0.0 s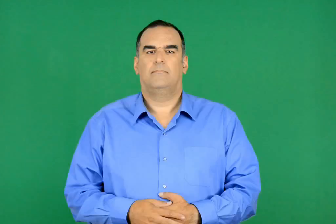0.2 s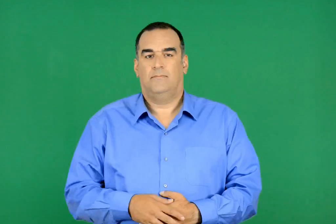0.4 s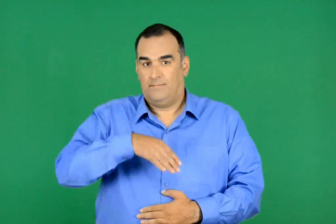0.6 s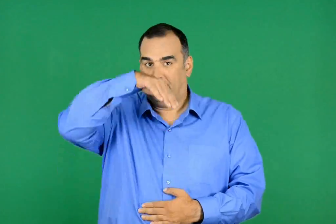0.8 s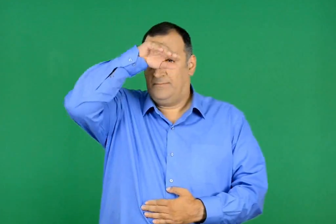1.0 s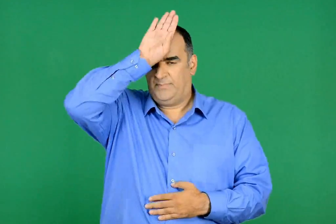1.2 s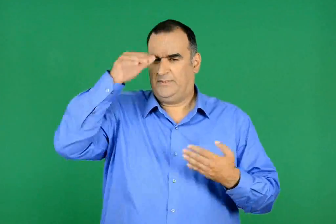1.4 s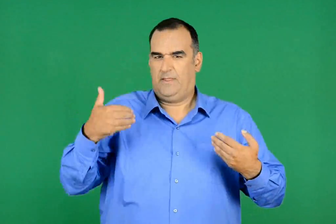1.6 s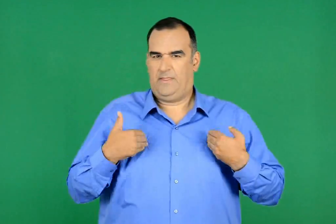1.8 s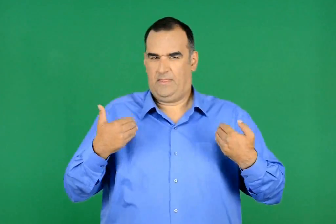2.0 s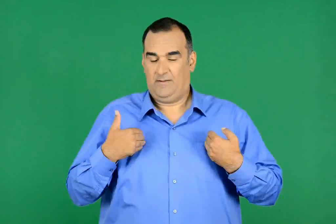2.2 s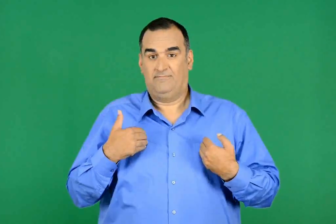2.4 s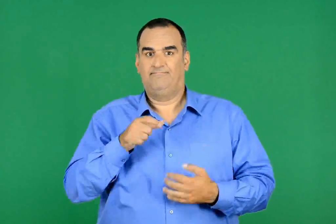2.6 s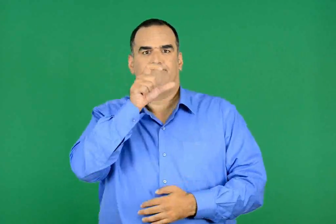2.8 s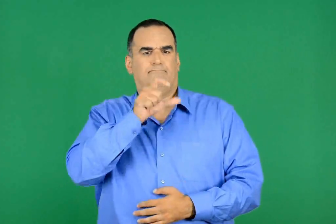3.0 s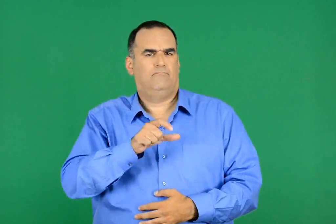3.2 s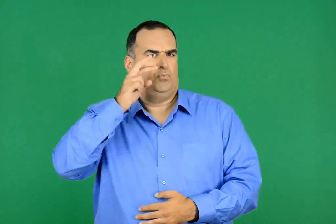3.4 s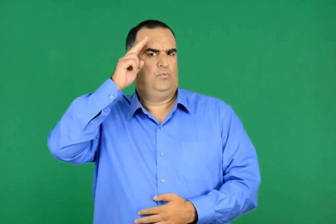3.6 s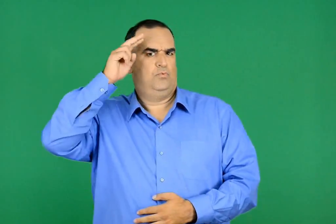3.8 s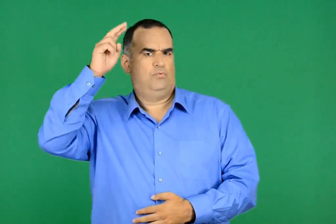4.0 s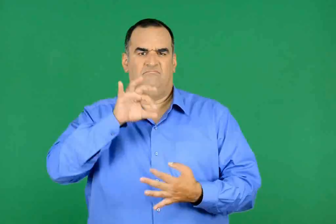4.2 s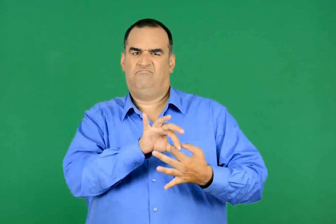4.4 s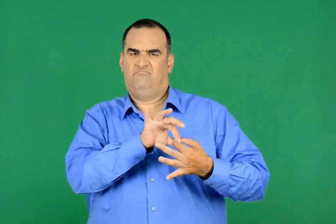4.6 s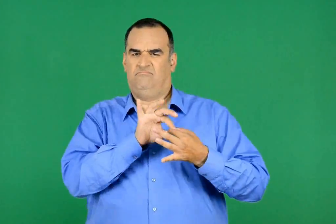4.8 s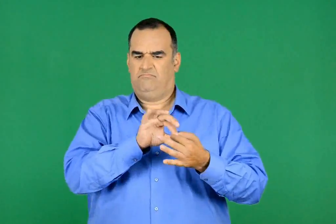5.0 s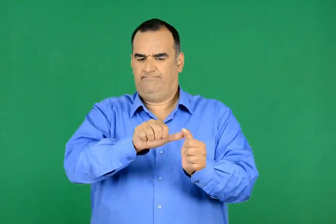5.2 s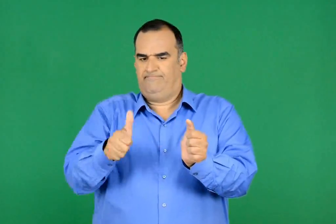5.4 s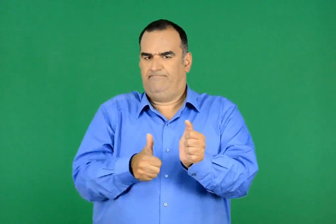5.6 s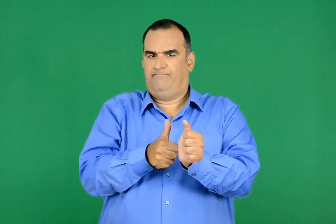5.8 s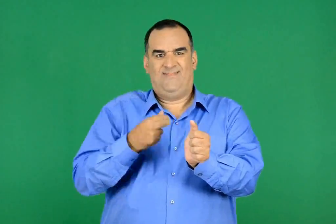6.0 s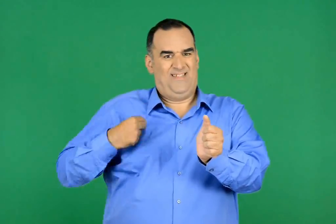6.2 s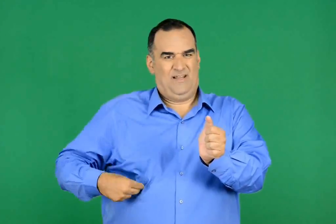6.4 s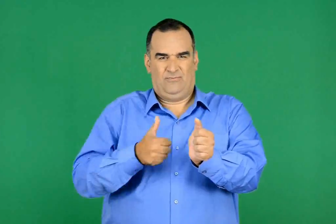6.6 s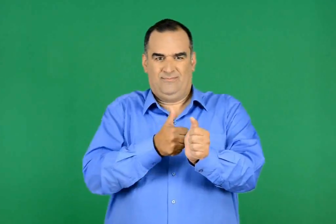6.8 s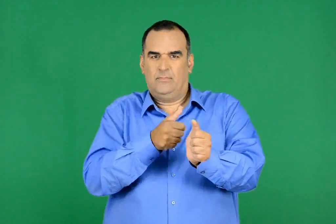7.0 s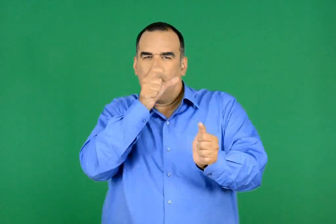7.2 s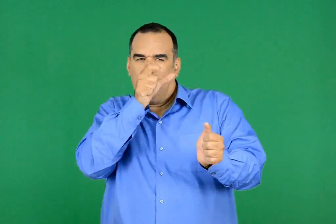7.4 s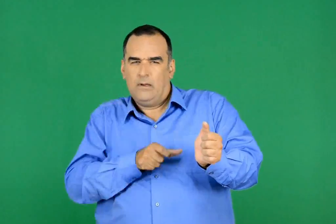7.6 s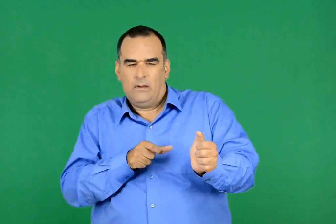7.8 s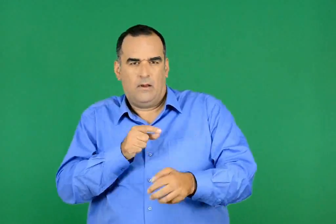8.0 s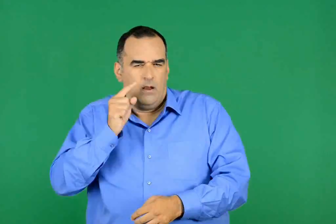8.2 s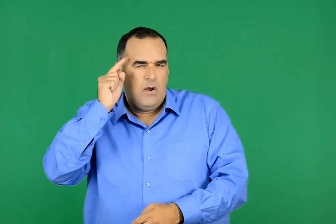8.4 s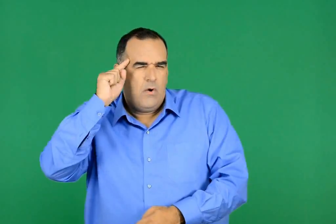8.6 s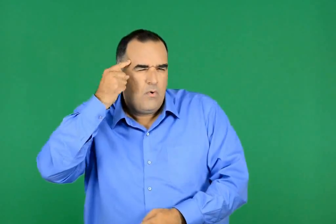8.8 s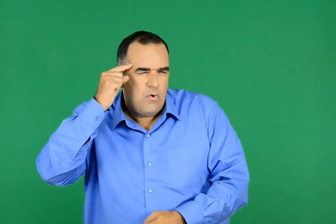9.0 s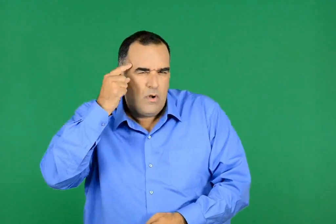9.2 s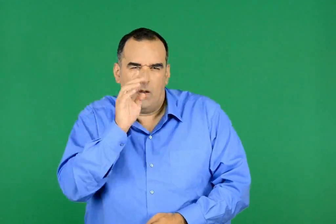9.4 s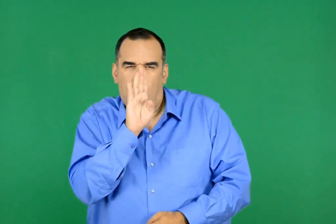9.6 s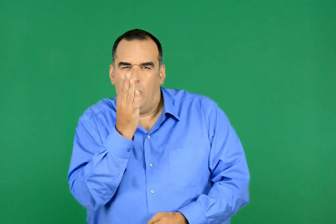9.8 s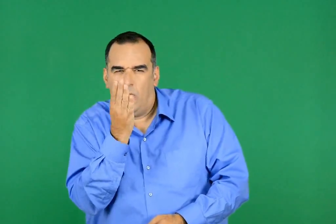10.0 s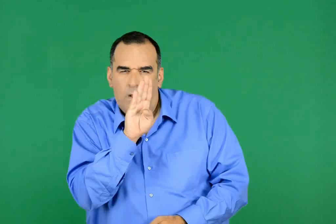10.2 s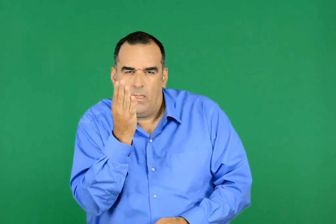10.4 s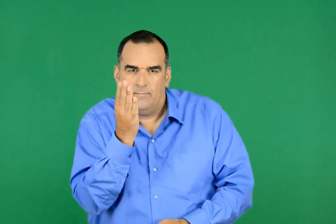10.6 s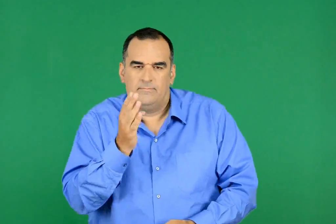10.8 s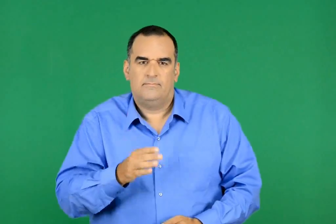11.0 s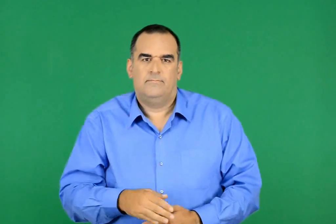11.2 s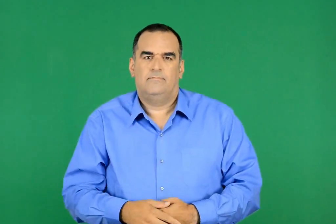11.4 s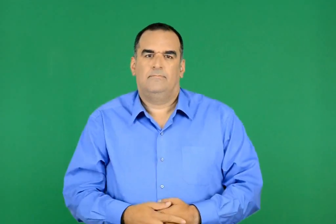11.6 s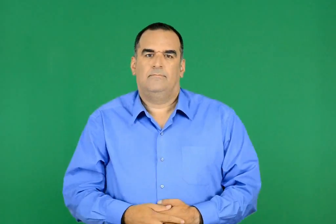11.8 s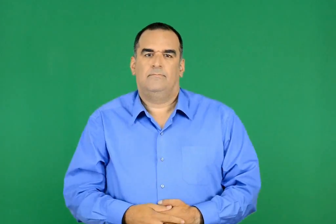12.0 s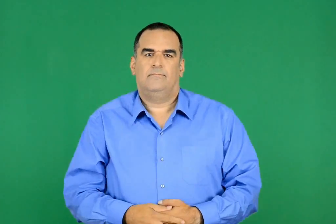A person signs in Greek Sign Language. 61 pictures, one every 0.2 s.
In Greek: ο πρίγκιπας , µορφωµένος συνεργάτης και ακόλουθός του , είναι το ίδιο πονηρός και υποκριτής
